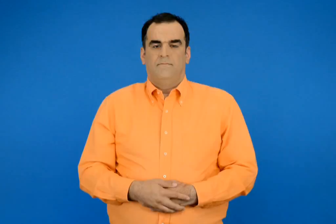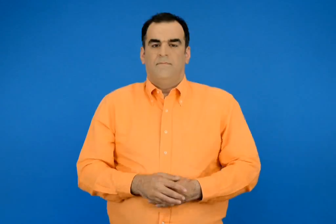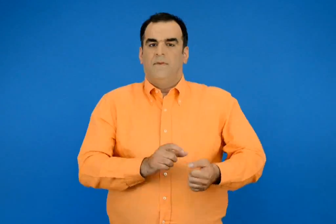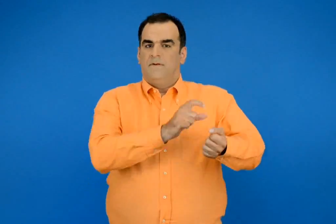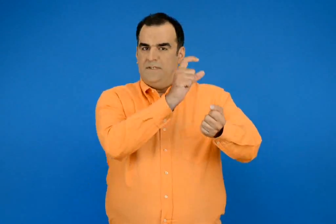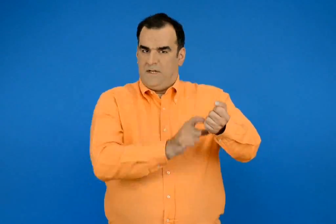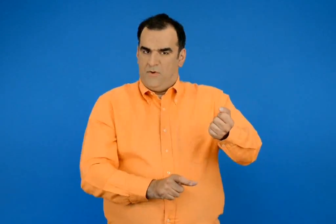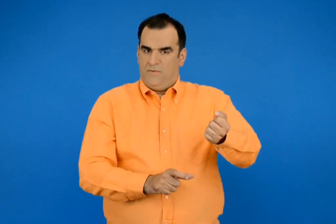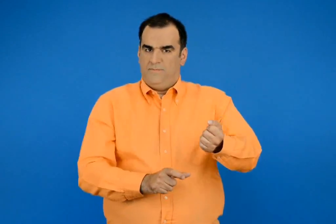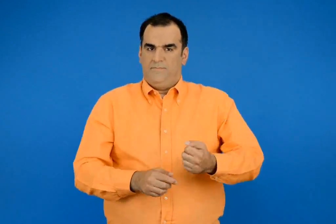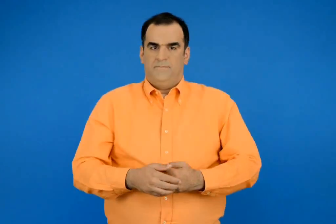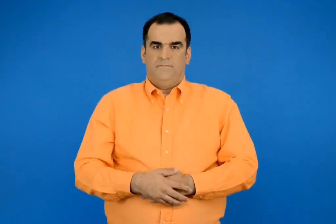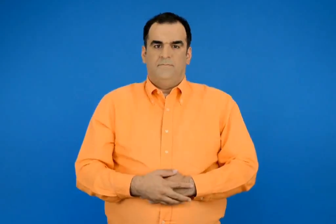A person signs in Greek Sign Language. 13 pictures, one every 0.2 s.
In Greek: το ξενοδοχείο
